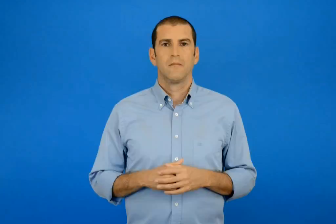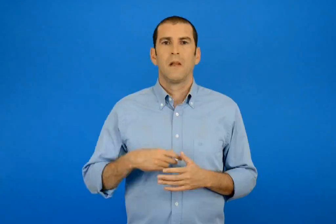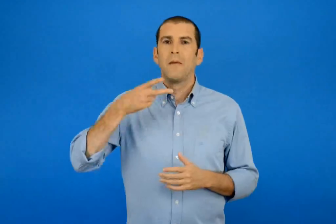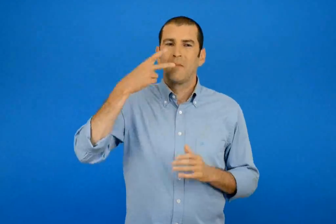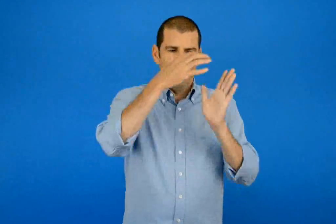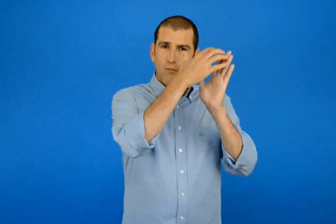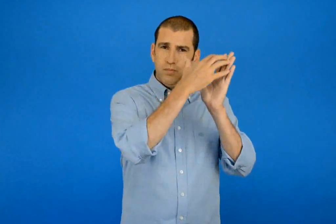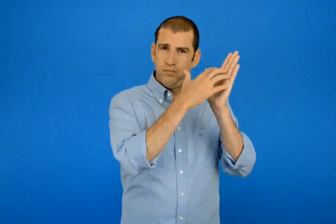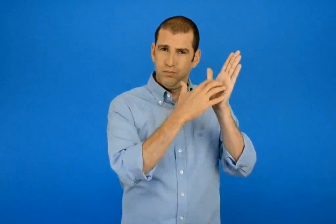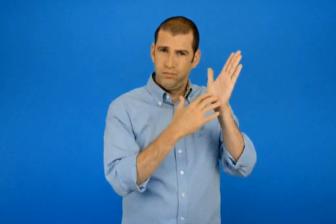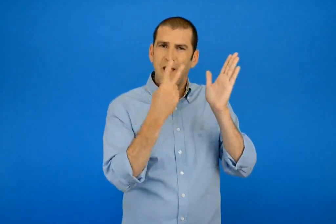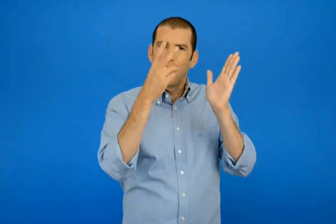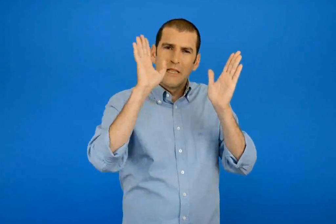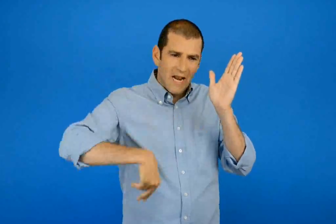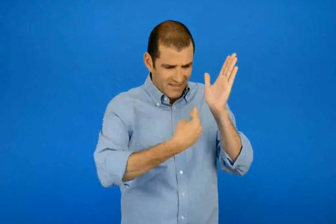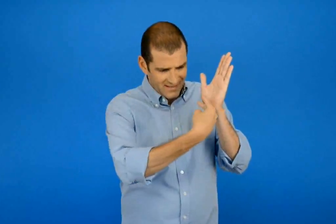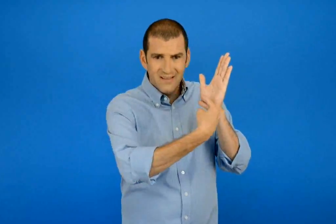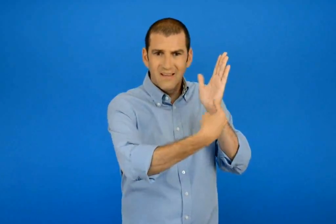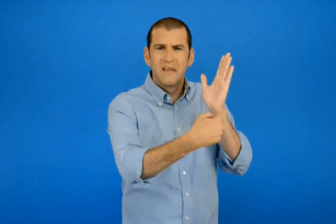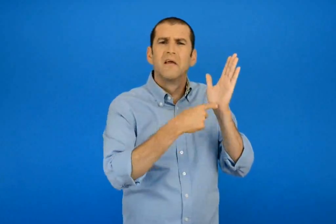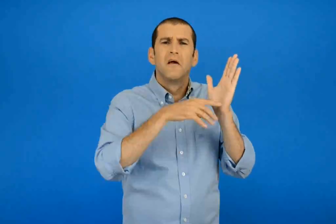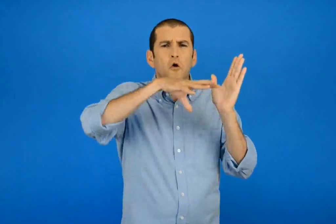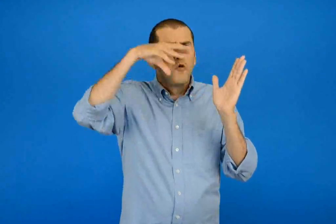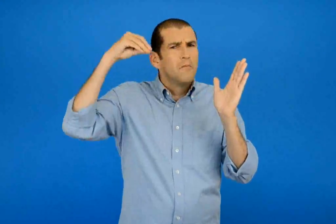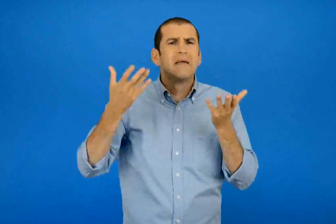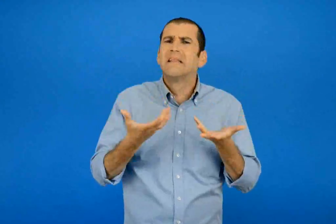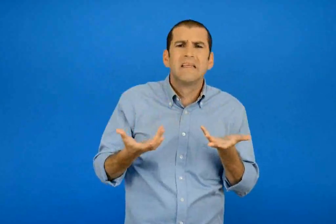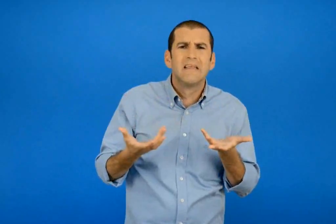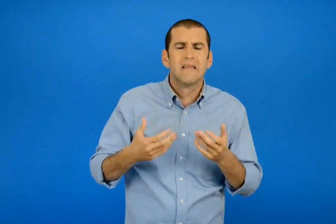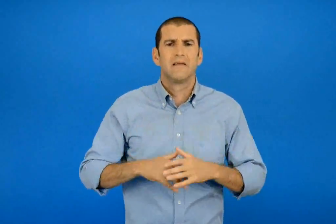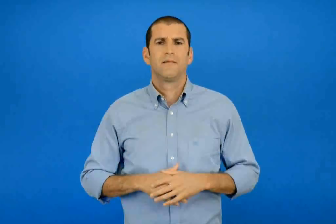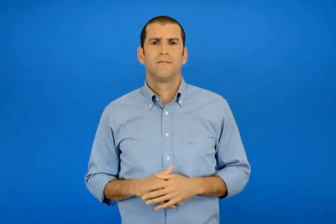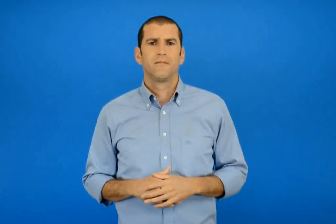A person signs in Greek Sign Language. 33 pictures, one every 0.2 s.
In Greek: τι σημαίνουν οι δύο τελευταίοι στίχοι ;
